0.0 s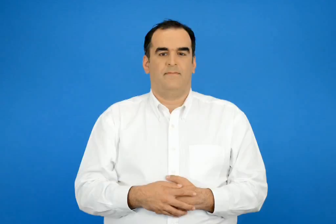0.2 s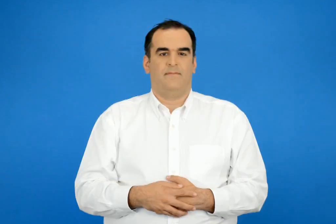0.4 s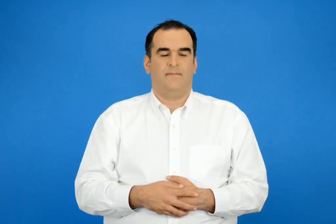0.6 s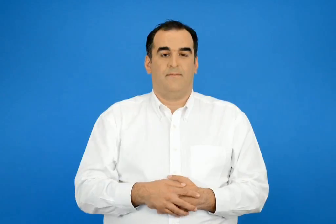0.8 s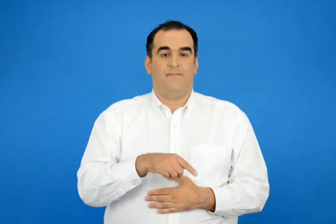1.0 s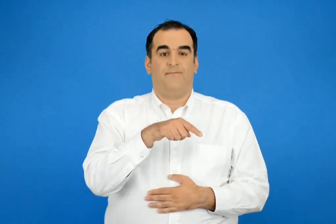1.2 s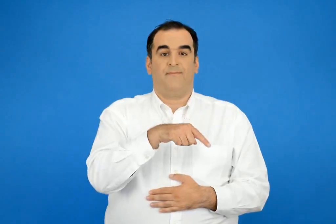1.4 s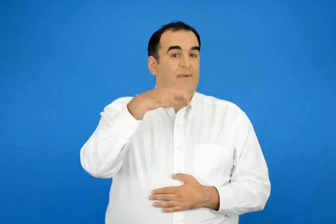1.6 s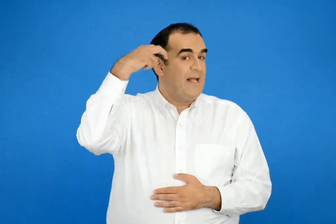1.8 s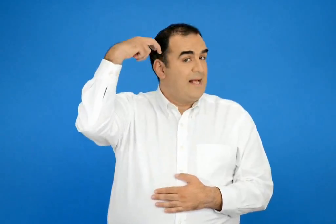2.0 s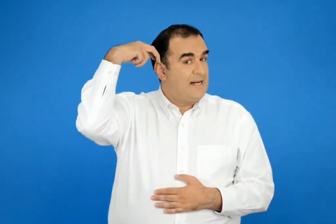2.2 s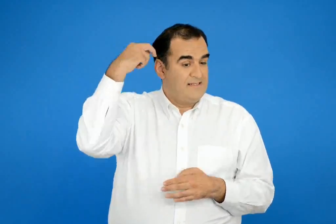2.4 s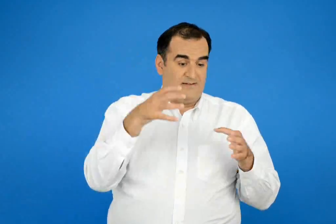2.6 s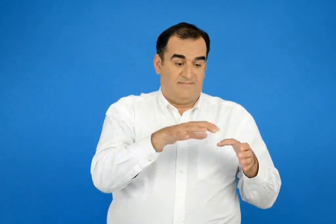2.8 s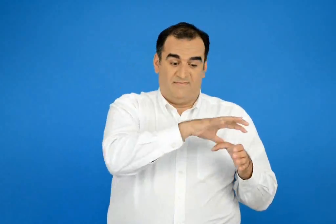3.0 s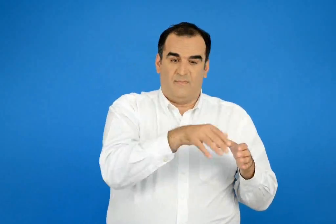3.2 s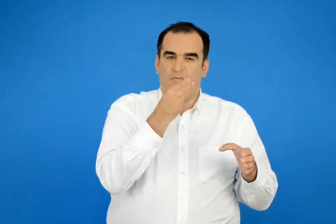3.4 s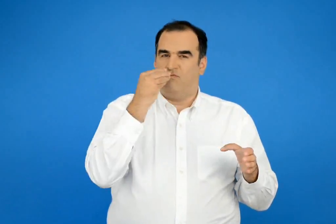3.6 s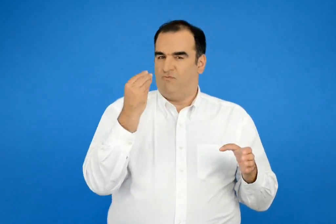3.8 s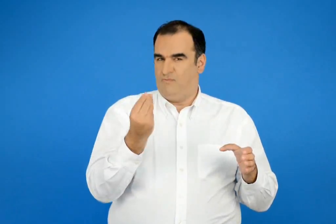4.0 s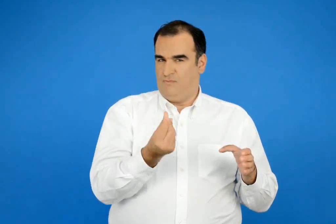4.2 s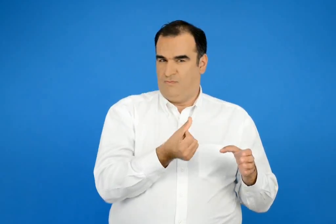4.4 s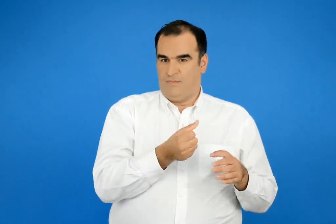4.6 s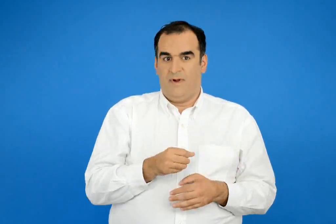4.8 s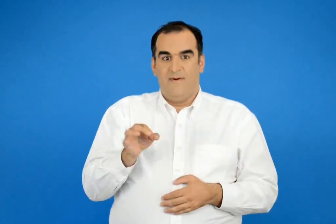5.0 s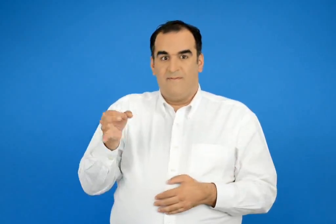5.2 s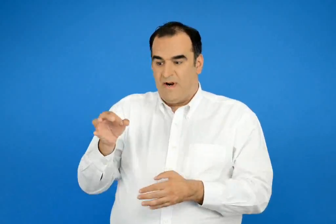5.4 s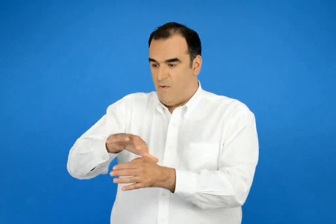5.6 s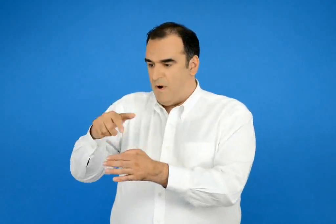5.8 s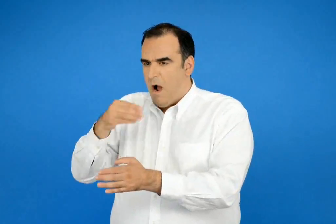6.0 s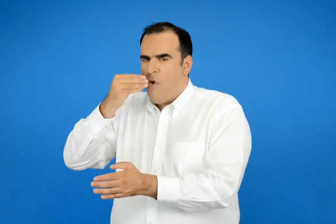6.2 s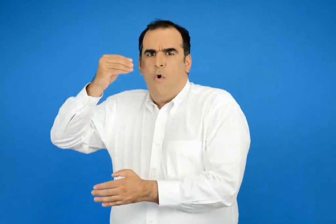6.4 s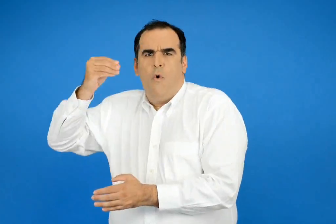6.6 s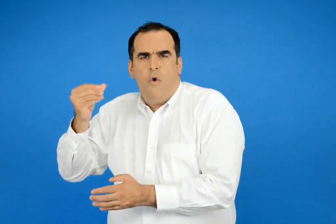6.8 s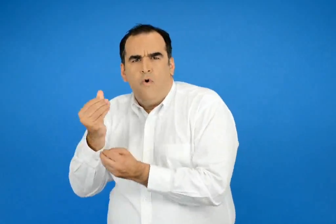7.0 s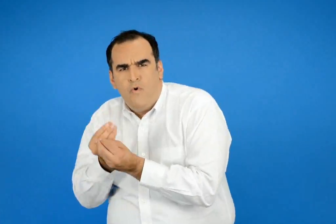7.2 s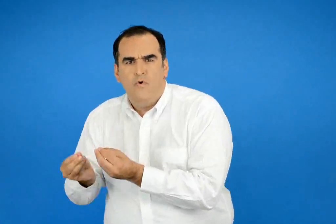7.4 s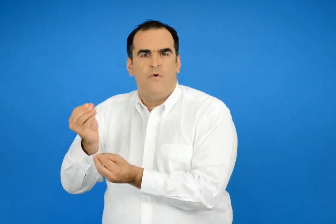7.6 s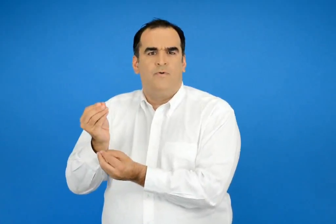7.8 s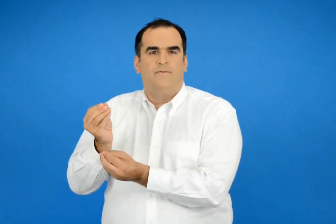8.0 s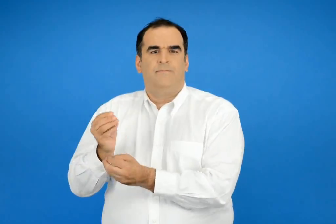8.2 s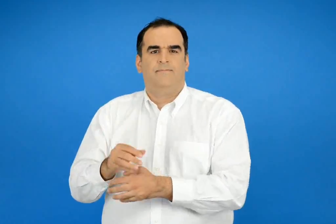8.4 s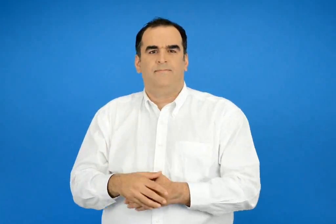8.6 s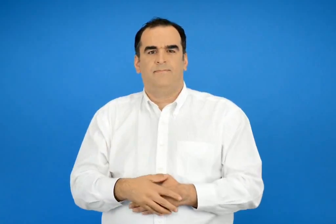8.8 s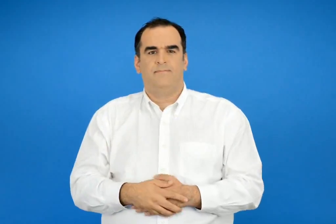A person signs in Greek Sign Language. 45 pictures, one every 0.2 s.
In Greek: τα κερασιά είναι νόστιμα οι φράουλες είναι νοστιμότερες
